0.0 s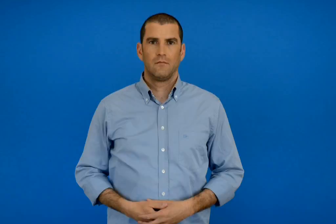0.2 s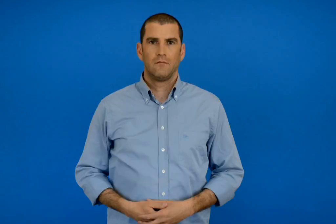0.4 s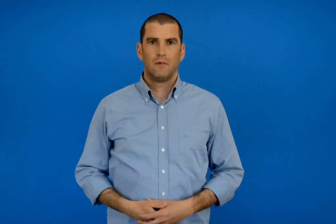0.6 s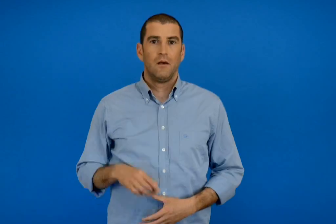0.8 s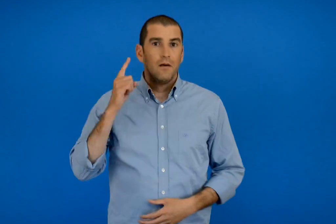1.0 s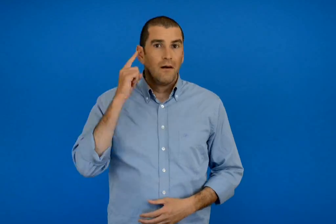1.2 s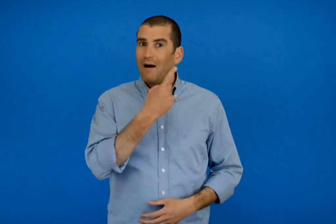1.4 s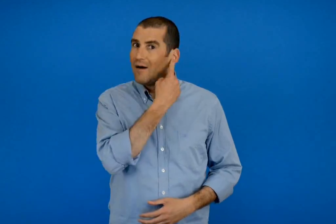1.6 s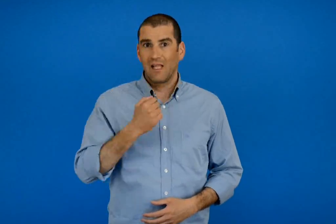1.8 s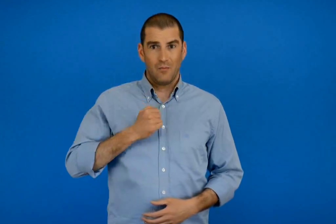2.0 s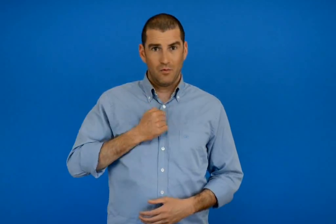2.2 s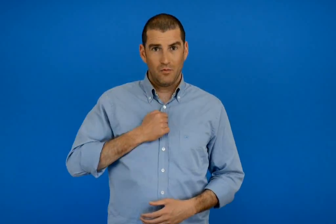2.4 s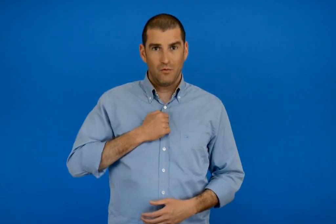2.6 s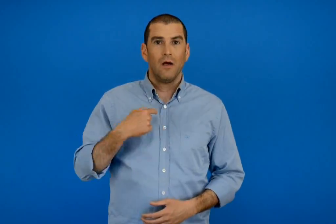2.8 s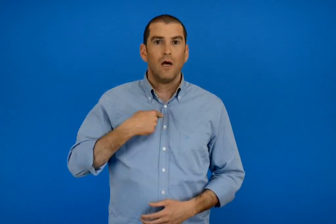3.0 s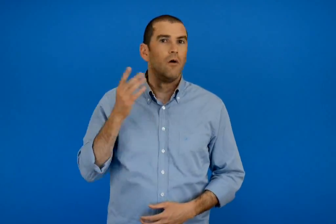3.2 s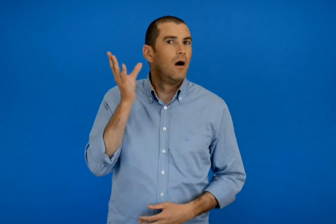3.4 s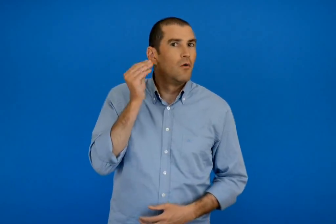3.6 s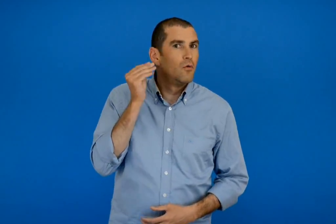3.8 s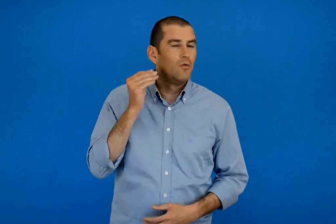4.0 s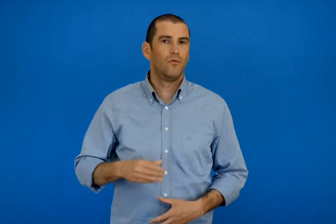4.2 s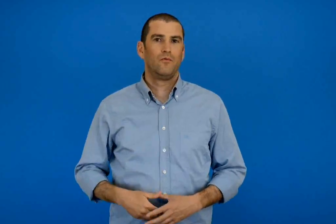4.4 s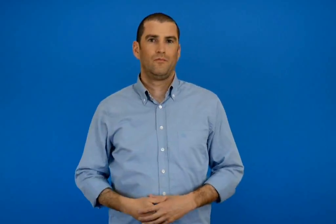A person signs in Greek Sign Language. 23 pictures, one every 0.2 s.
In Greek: με τα αυτιά μου ακούω
